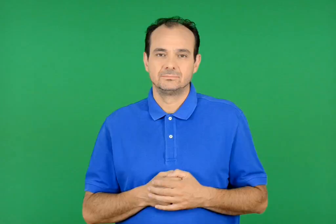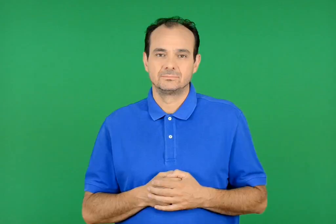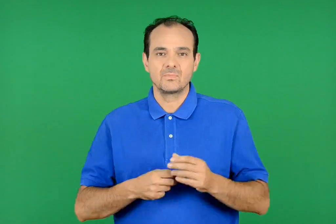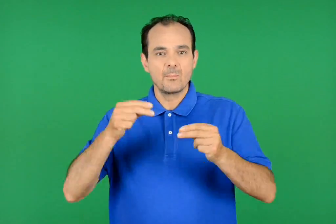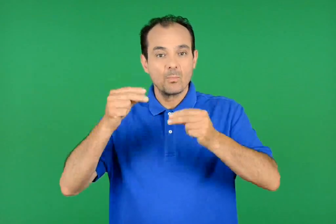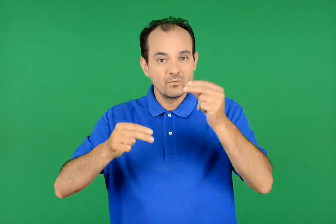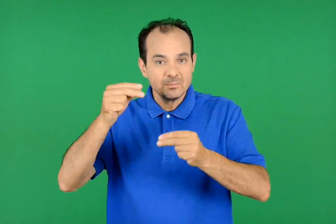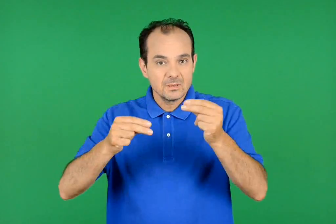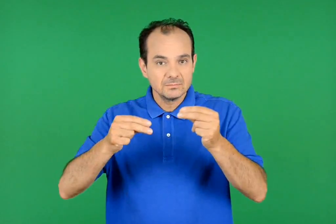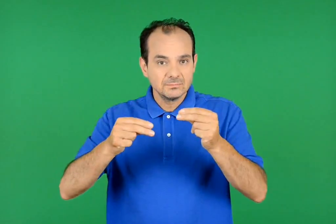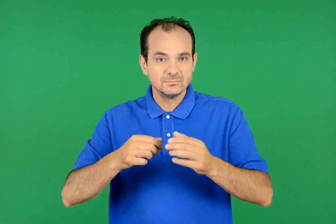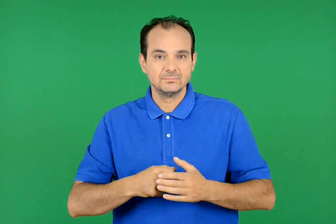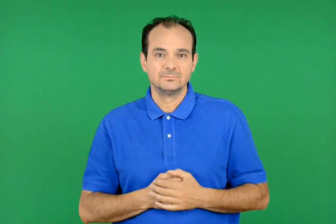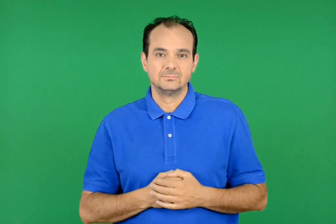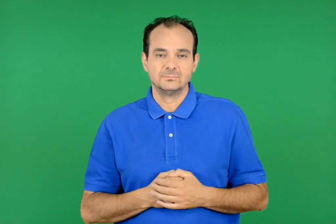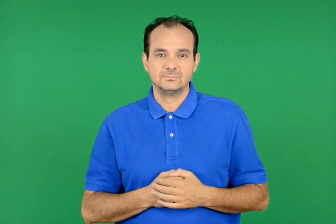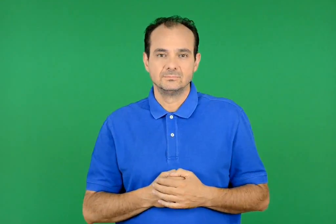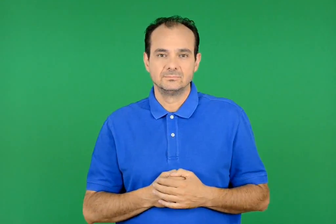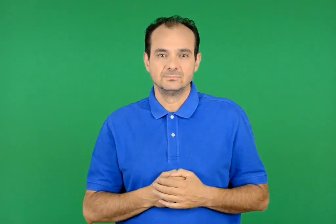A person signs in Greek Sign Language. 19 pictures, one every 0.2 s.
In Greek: το πρόβλημα
